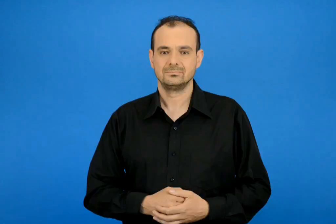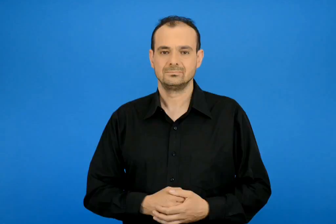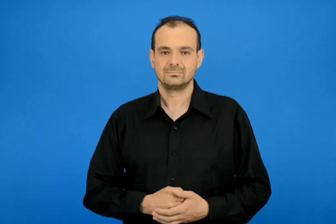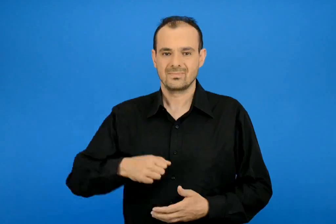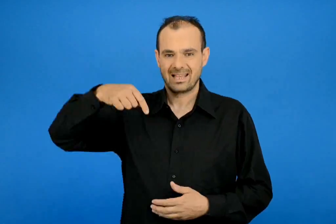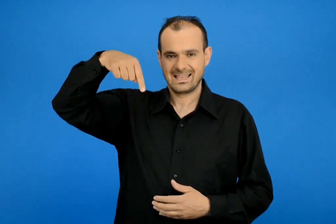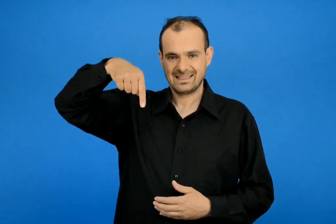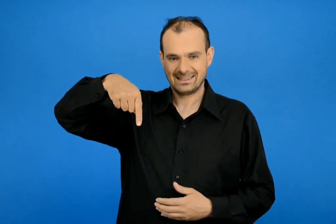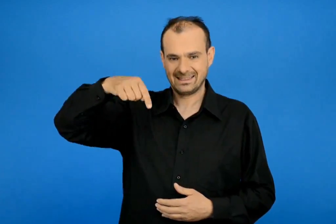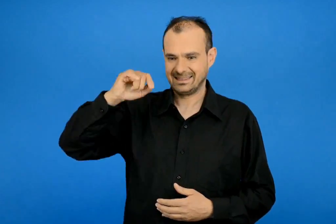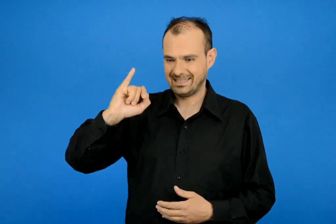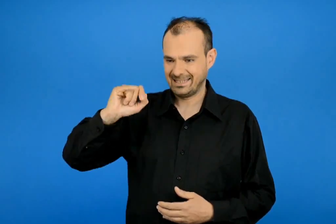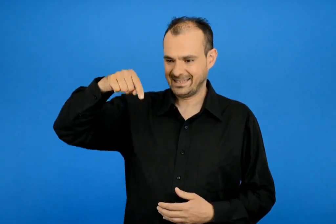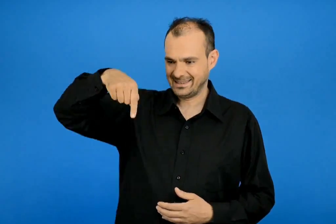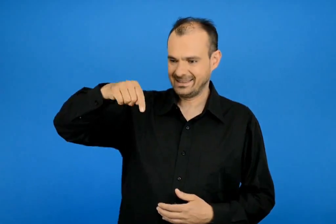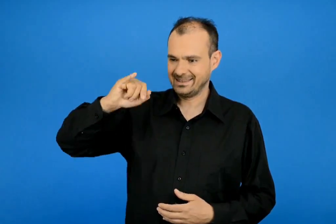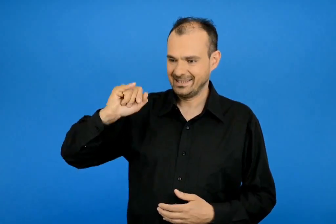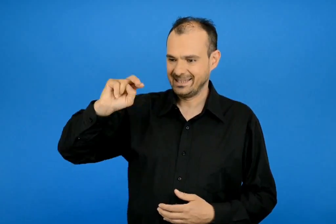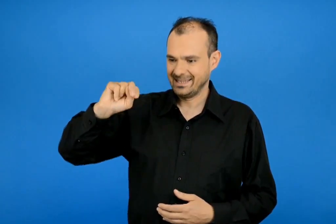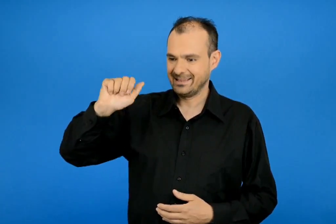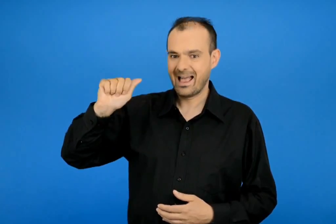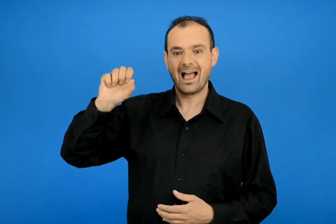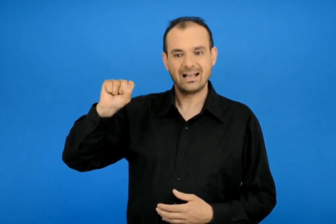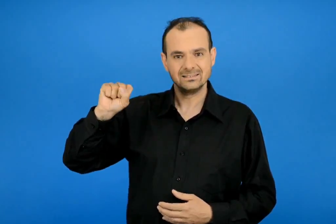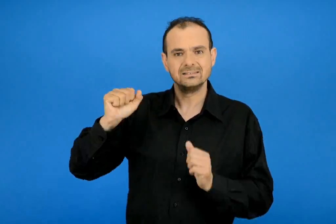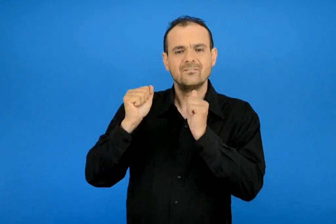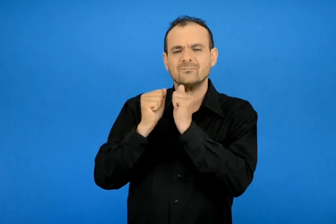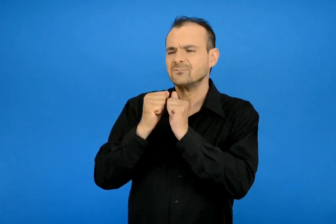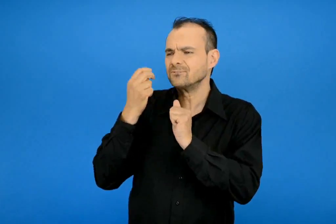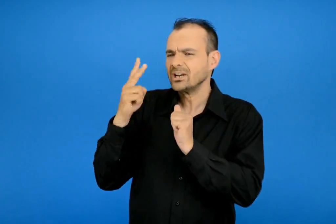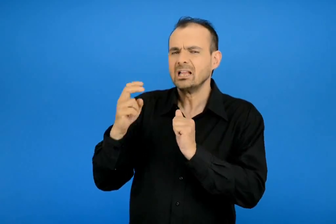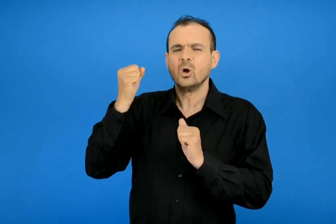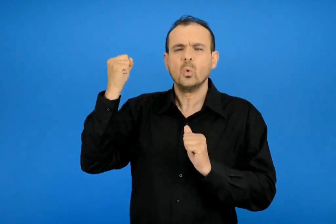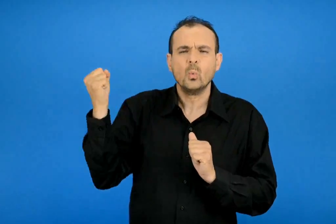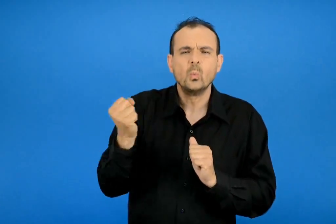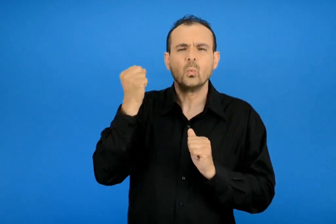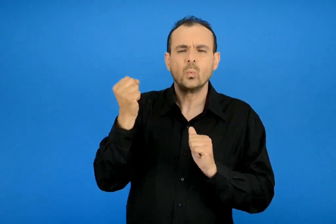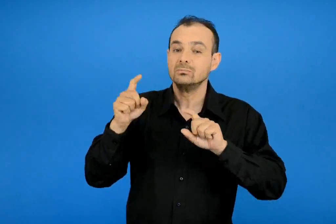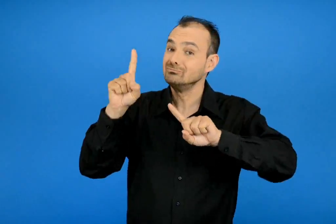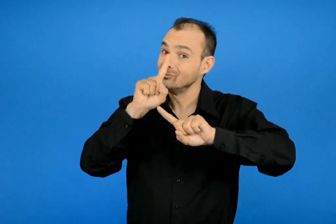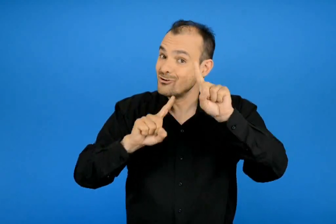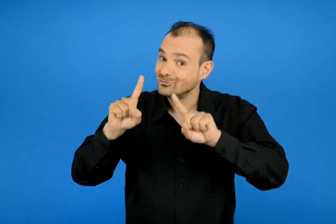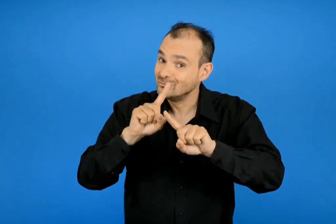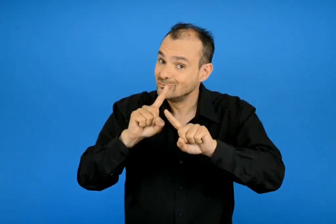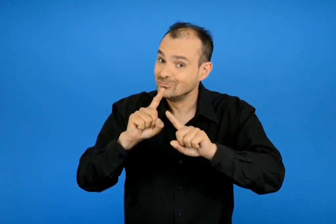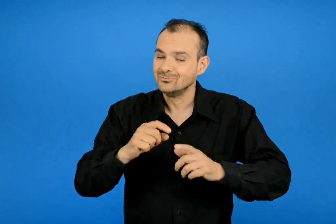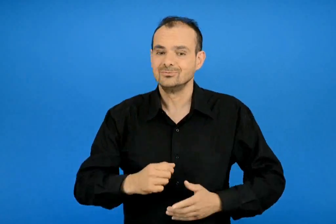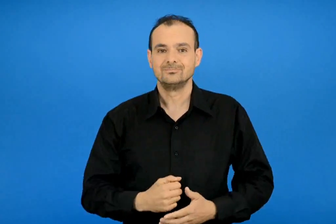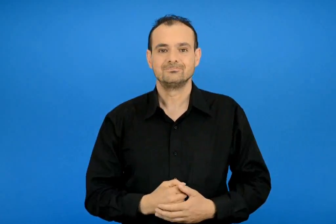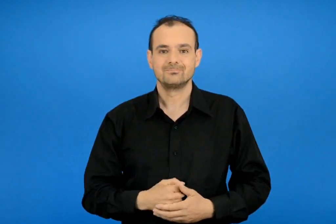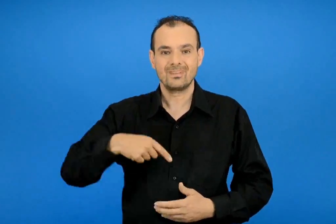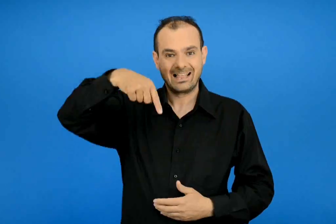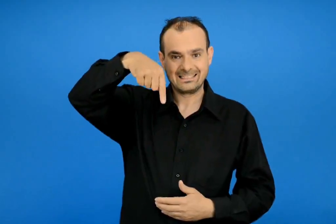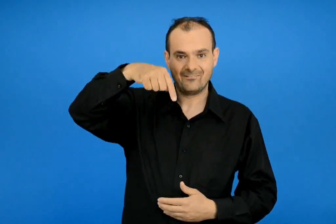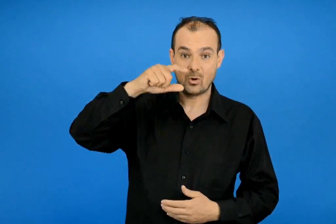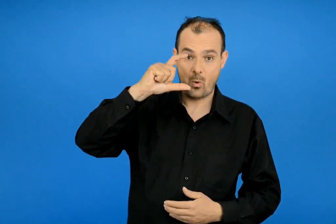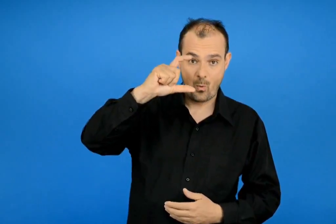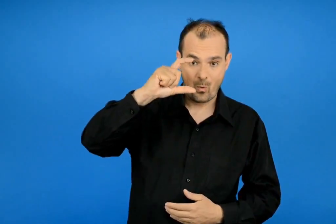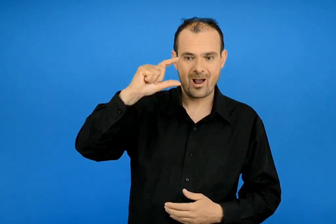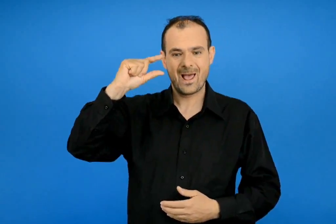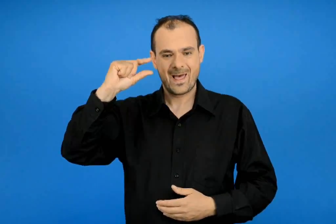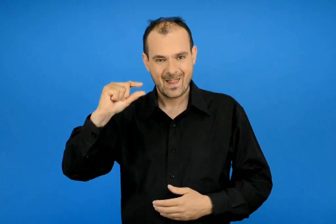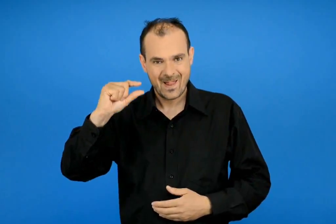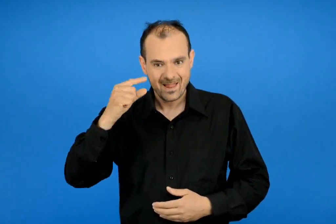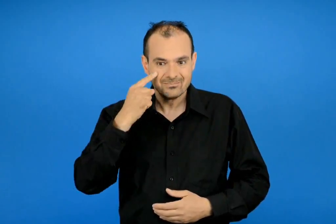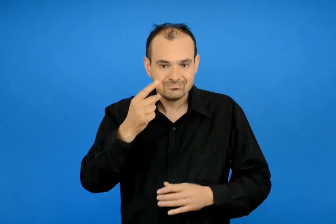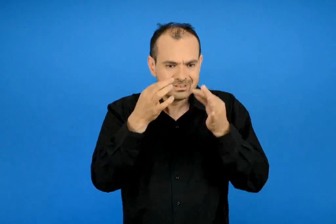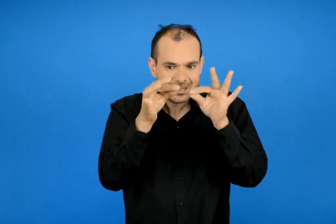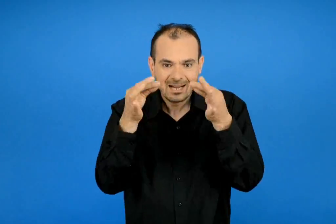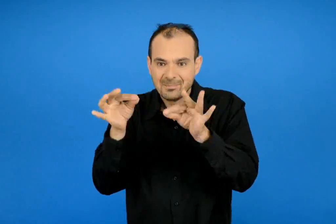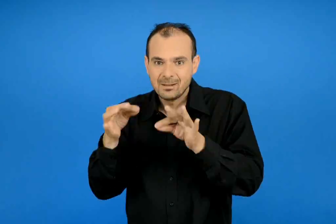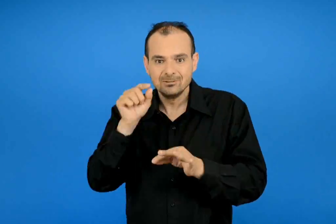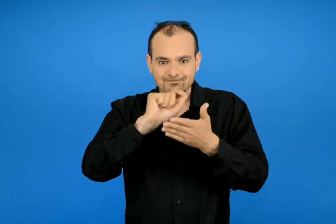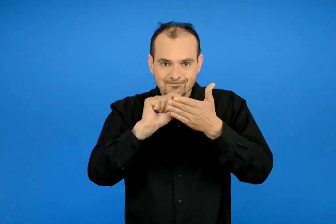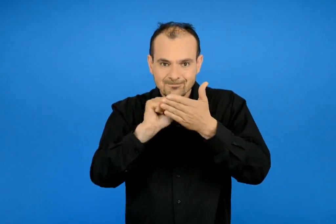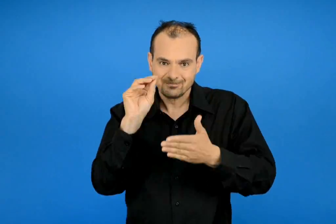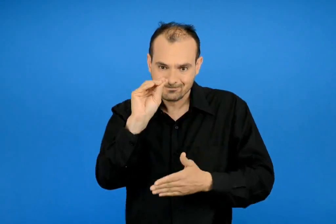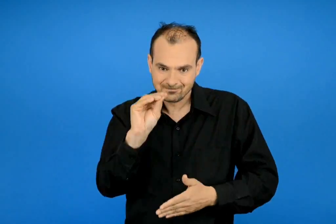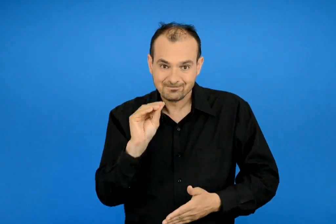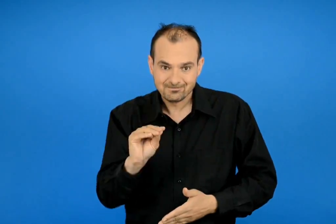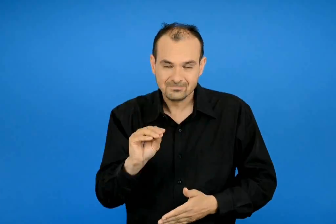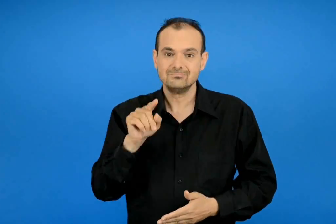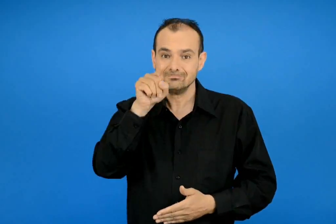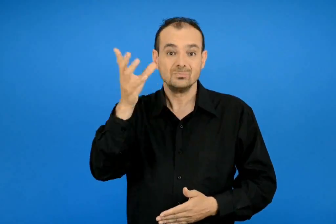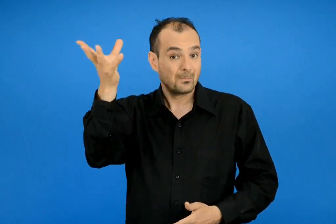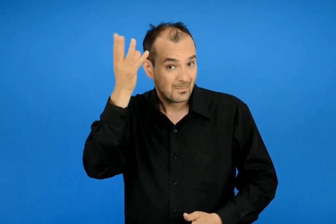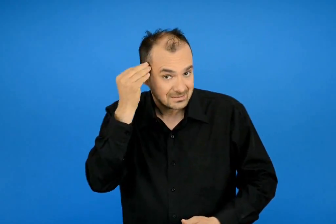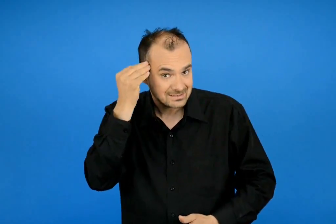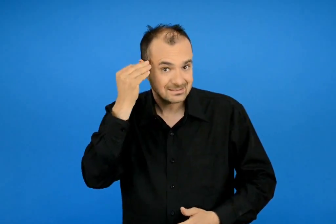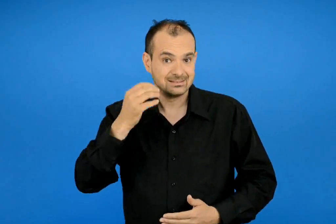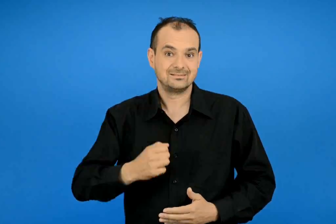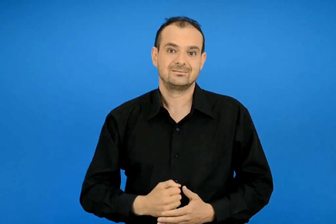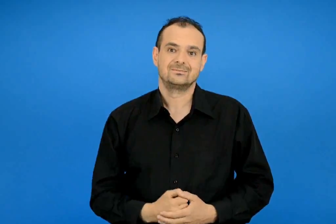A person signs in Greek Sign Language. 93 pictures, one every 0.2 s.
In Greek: ποιος είναι ο καλύτερος φίλος της τιτίνας ; γράψε τα τ τ που λείπουν και θα το μάθεις
